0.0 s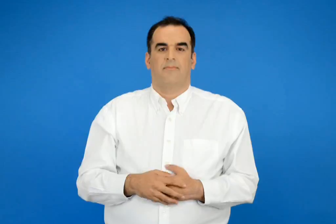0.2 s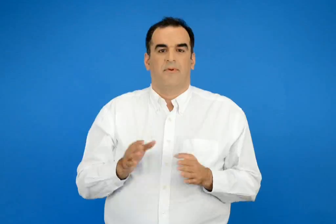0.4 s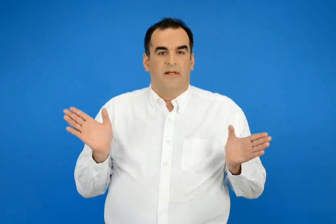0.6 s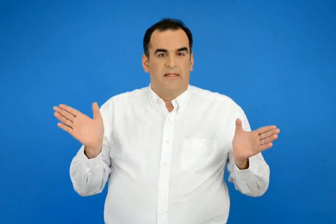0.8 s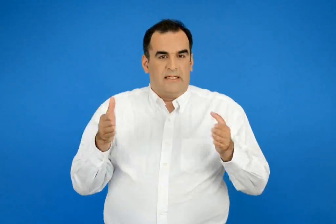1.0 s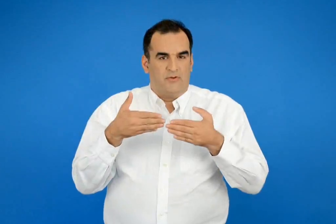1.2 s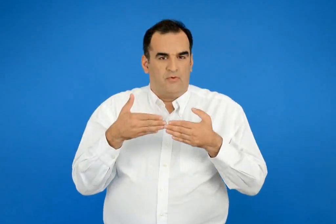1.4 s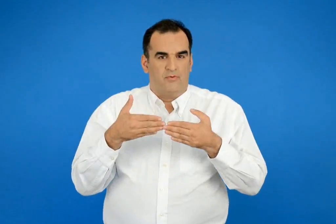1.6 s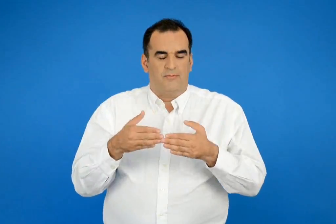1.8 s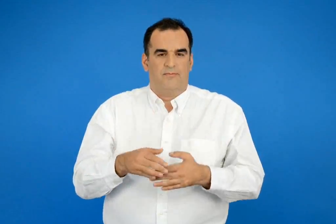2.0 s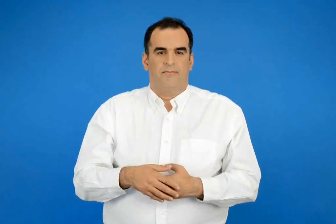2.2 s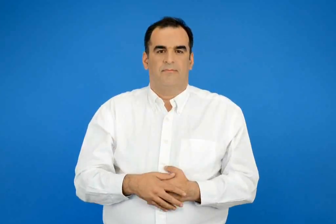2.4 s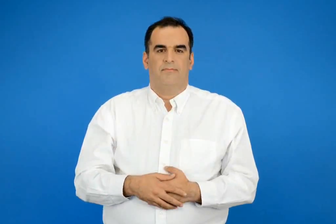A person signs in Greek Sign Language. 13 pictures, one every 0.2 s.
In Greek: κλειστός
